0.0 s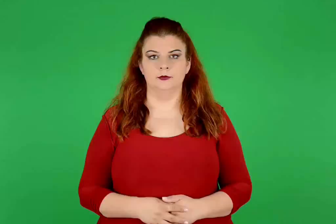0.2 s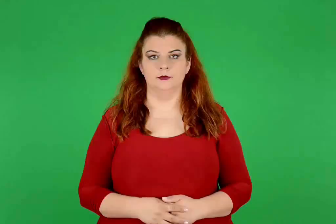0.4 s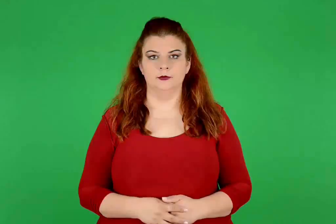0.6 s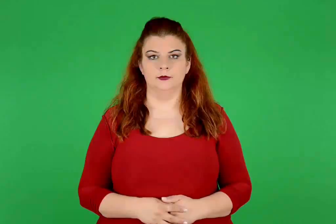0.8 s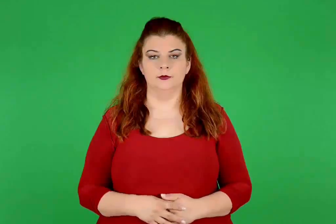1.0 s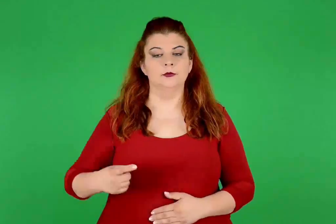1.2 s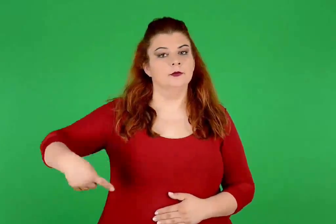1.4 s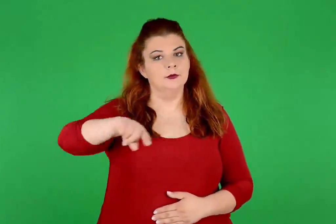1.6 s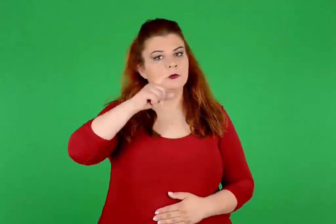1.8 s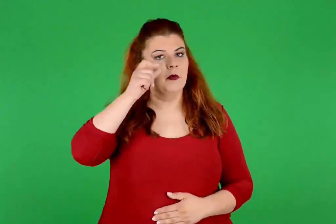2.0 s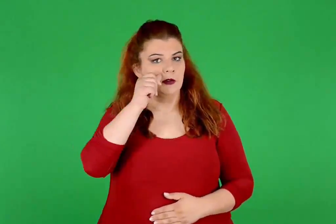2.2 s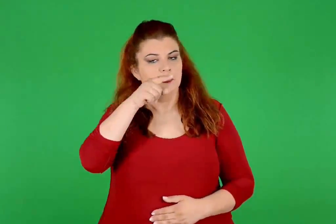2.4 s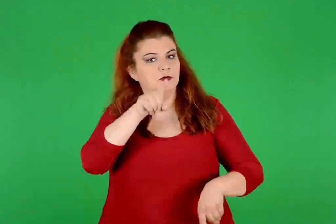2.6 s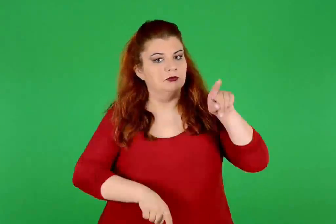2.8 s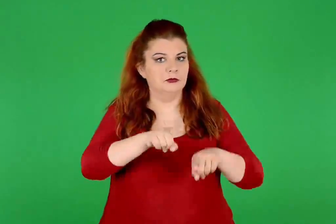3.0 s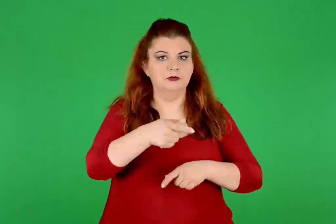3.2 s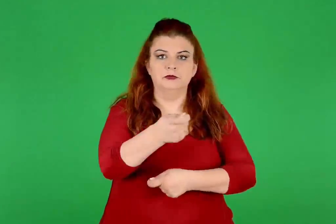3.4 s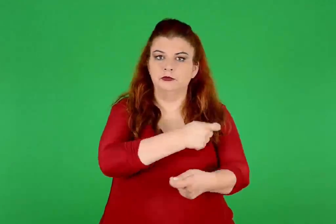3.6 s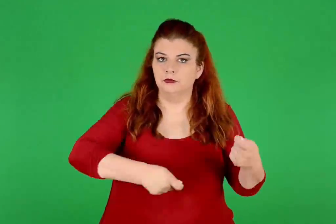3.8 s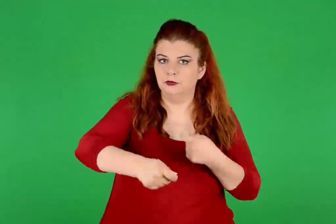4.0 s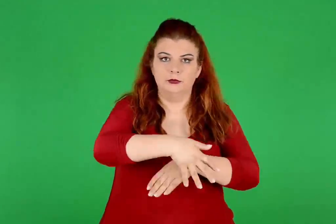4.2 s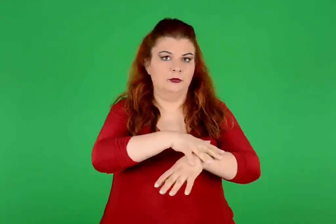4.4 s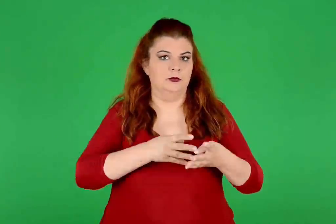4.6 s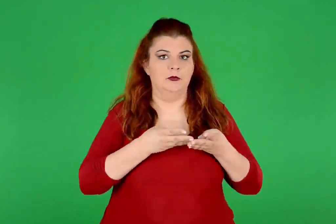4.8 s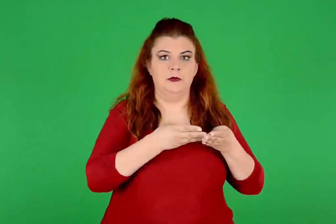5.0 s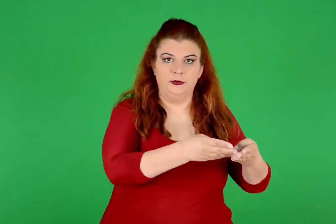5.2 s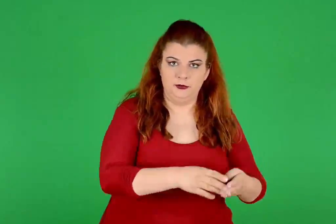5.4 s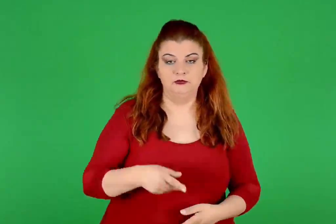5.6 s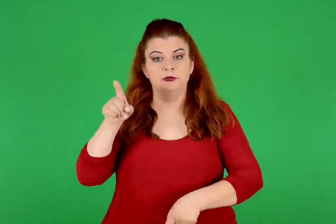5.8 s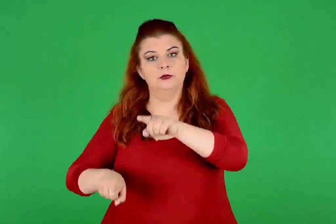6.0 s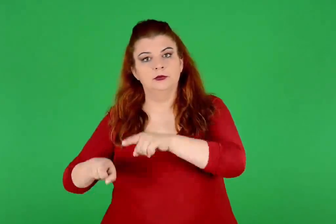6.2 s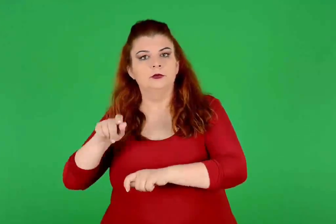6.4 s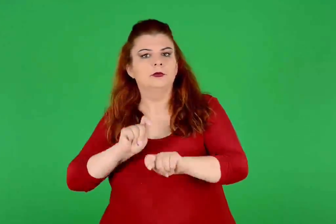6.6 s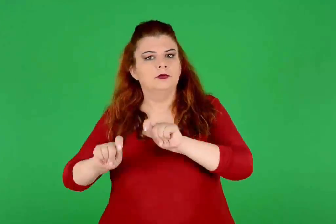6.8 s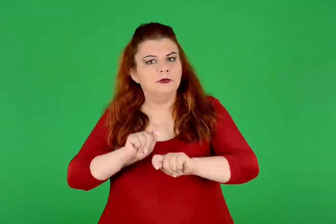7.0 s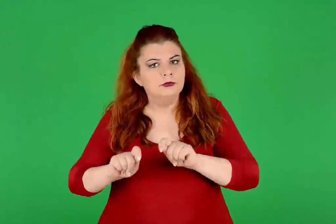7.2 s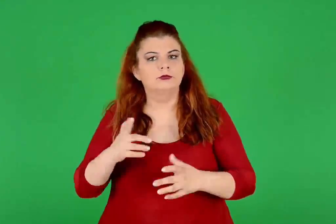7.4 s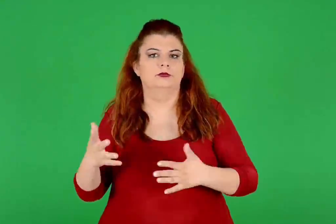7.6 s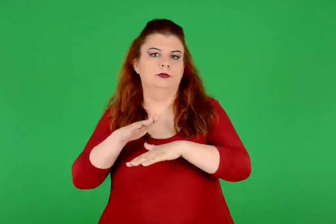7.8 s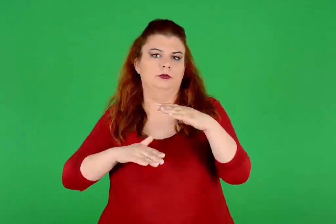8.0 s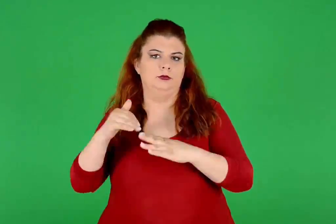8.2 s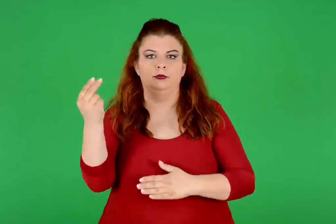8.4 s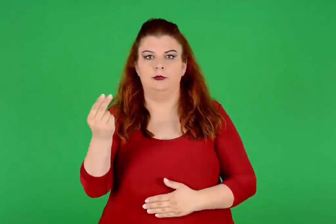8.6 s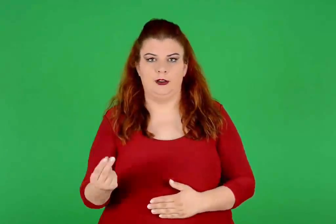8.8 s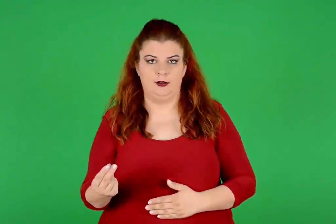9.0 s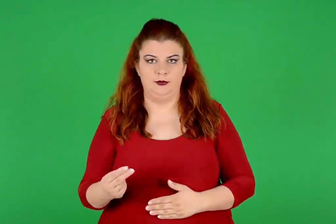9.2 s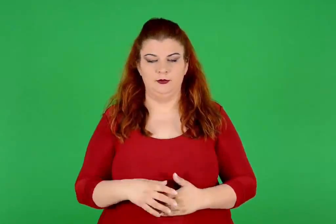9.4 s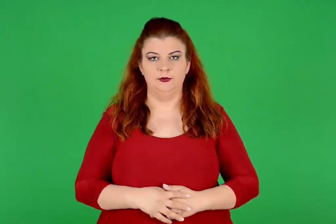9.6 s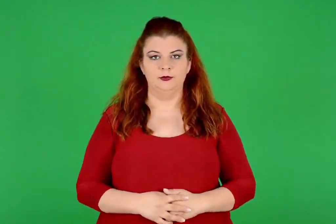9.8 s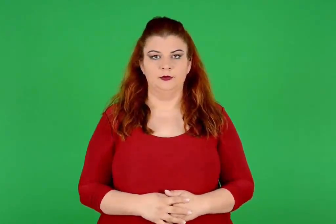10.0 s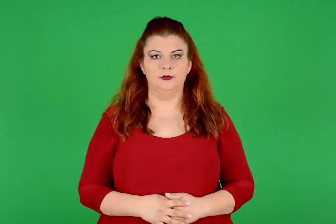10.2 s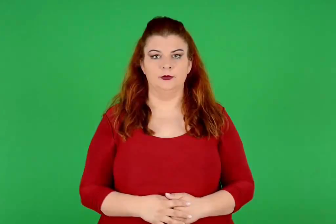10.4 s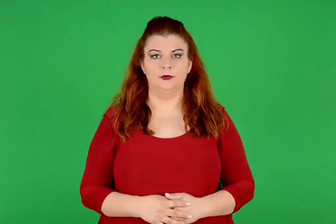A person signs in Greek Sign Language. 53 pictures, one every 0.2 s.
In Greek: πολλοί από τους άνδρες ήταν έμποροι και ναυτικοί. άλλοι ήταν τεχνίτες ή καλλιτέχνες
